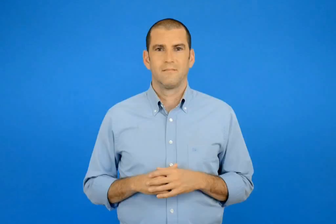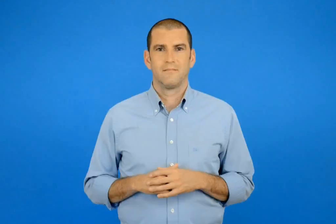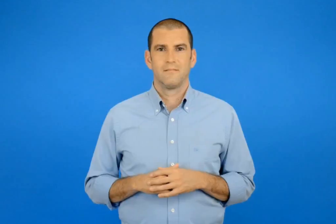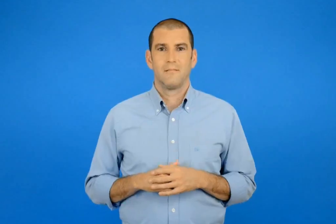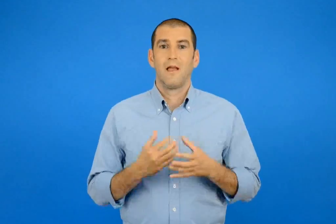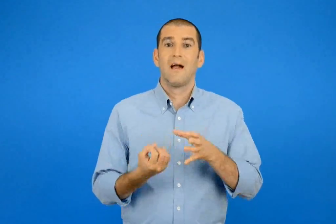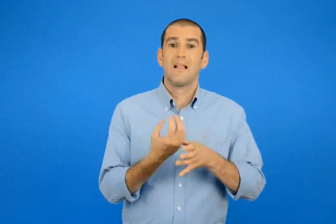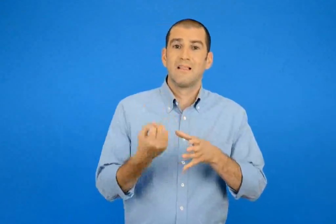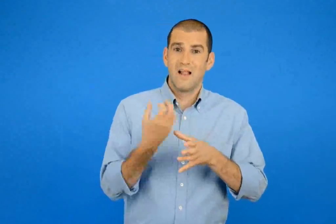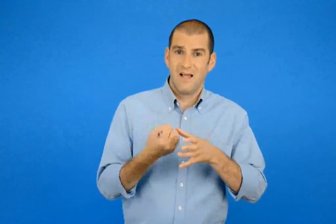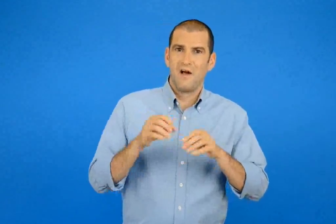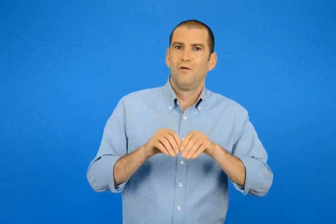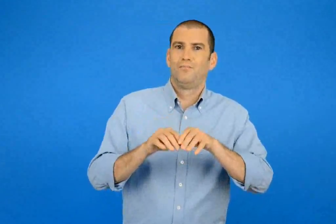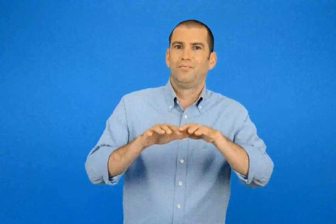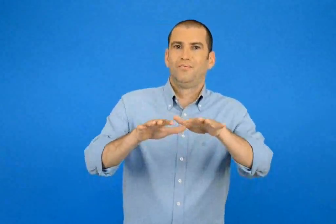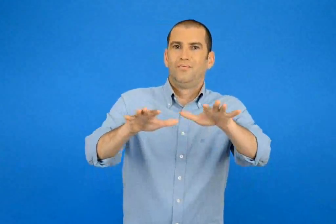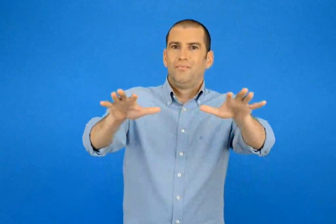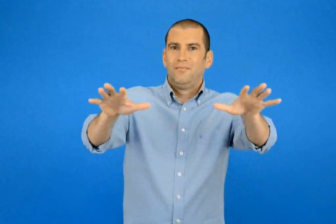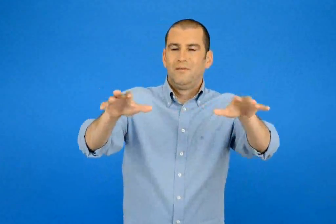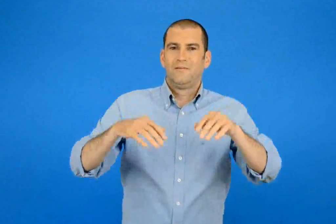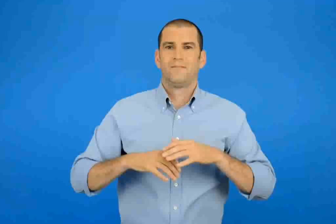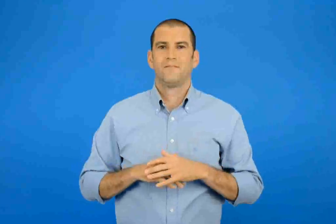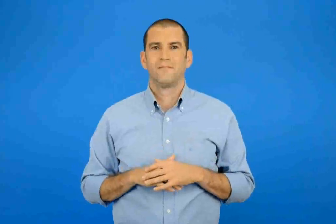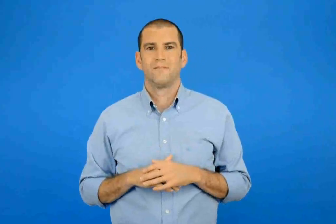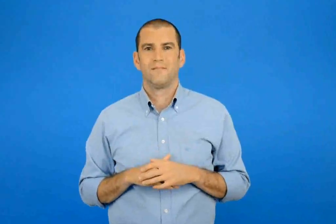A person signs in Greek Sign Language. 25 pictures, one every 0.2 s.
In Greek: τα νέα ταξιδεύουν
